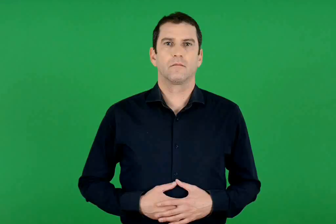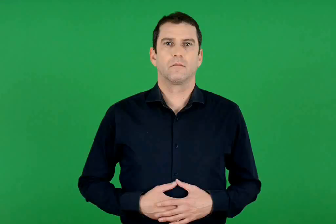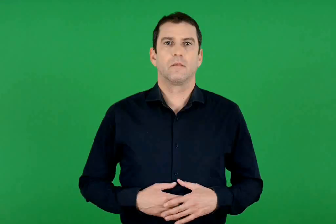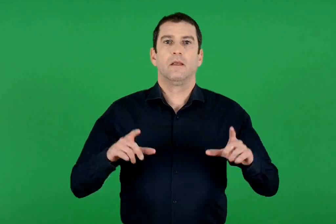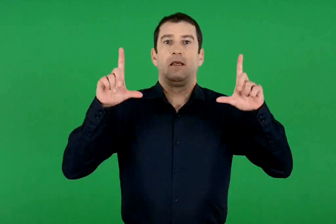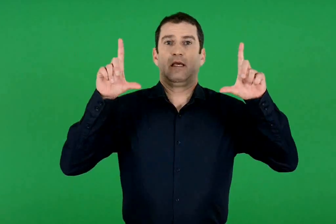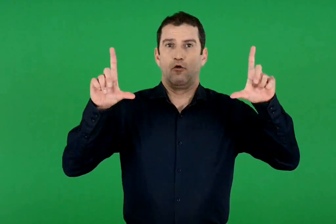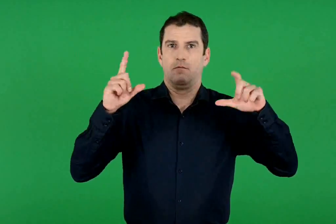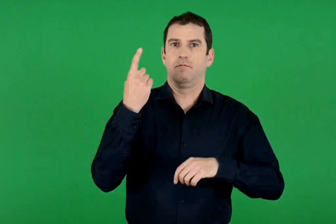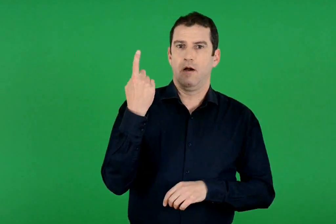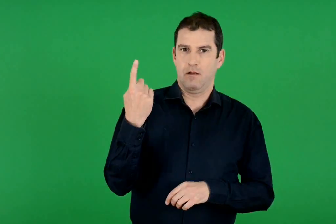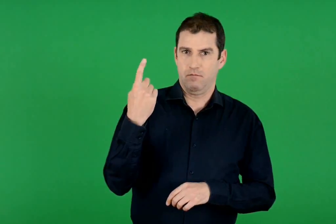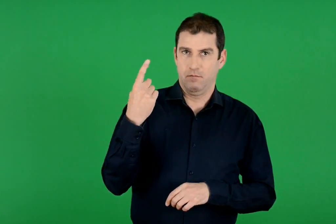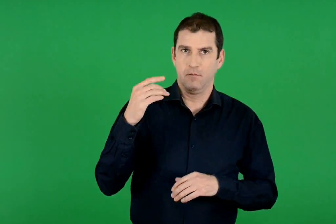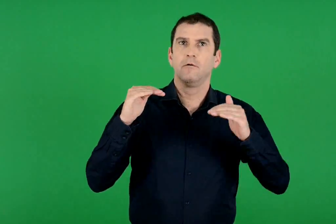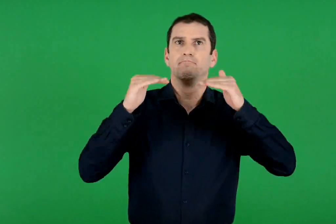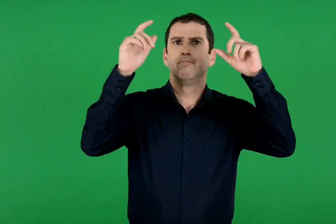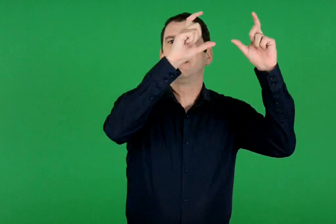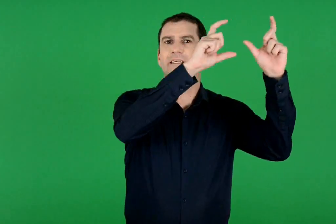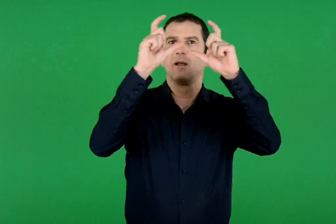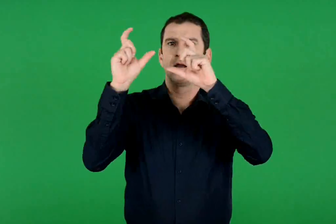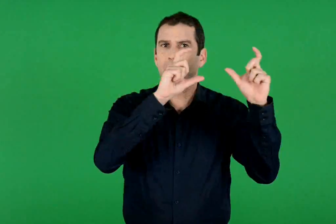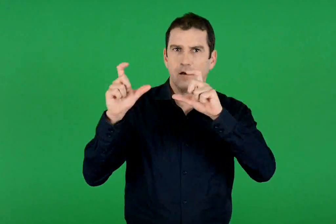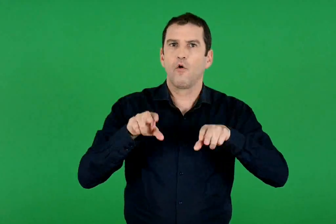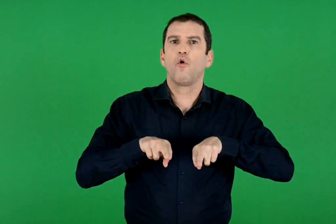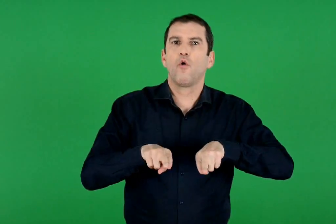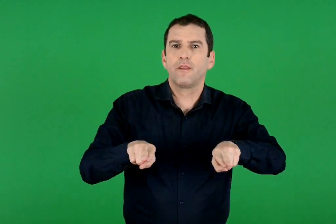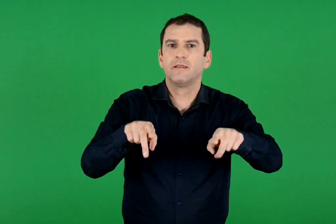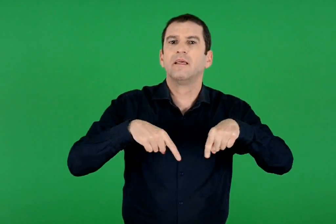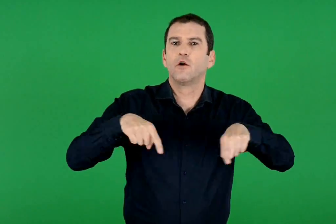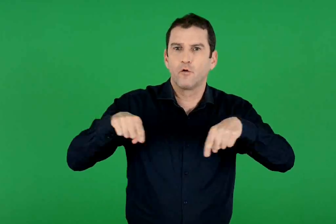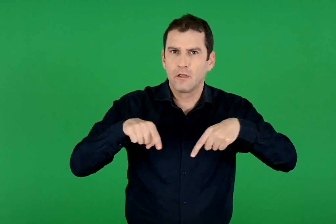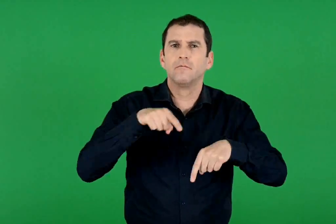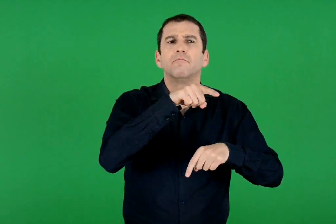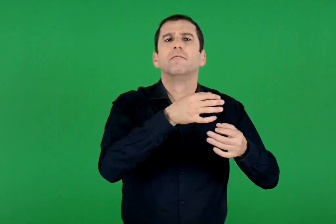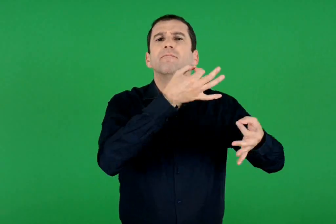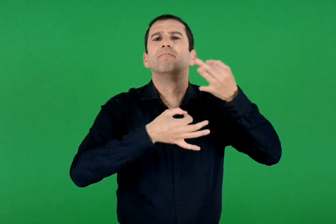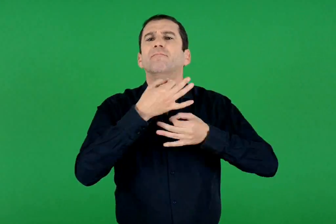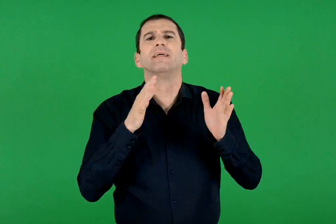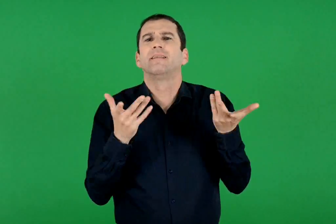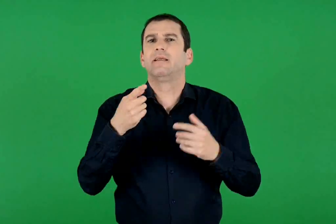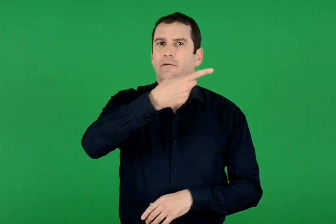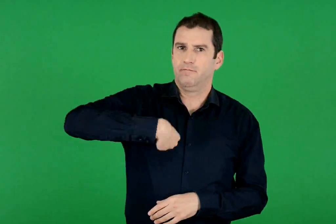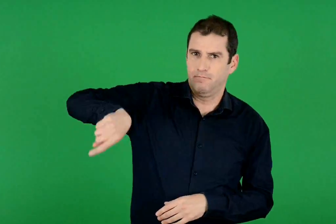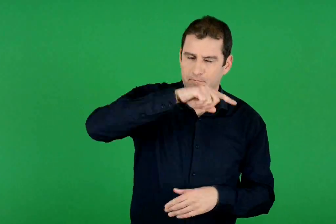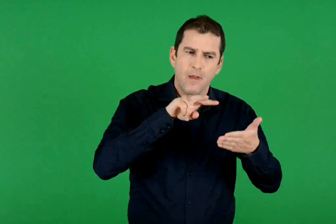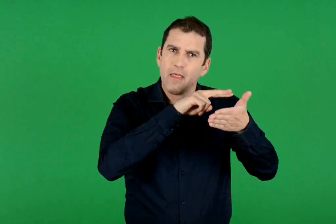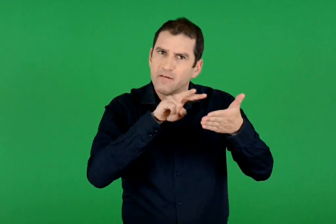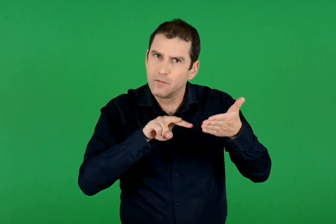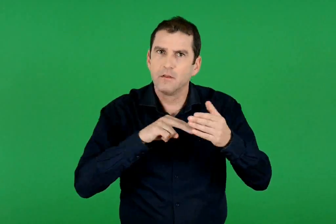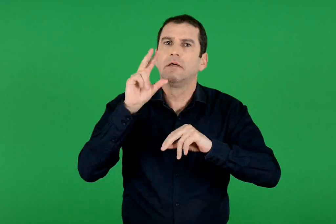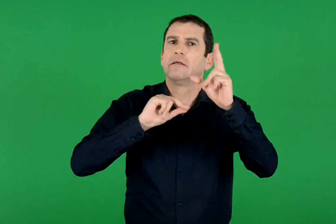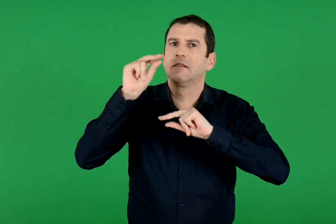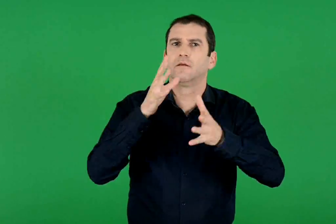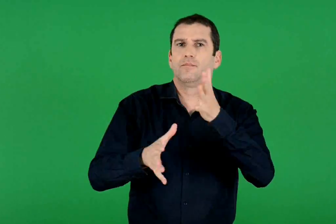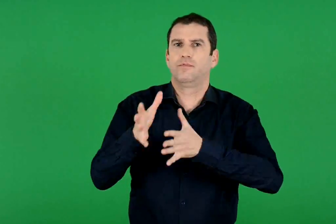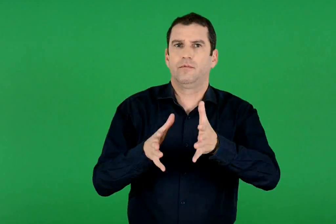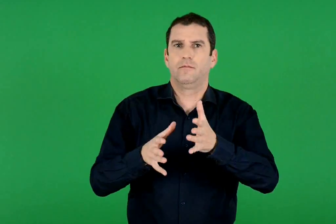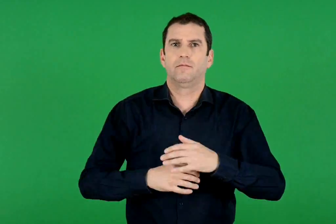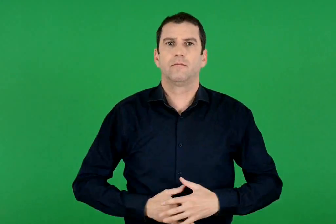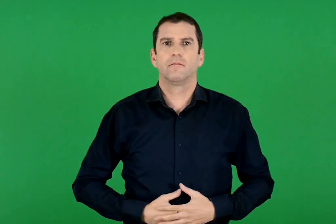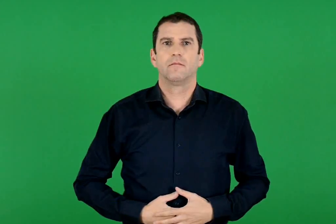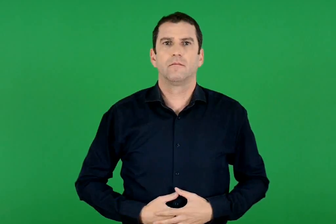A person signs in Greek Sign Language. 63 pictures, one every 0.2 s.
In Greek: εικόνα 1 διαβάζουμε και συζητάμε όσα μας λένε τα σήματα οδικής κυκλοφορίας
